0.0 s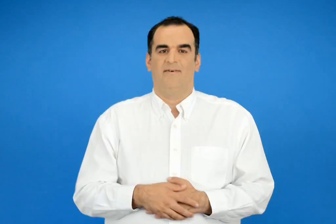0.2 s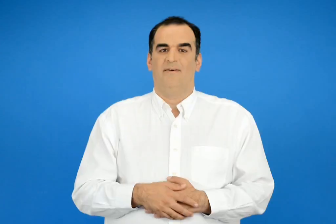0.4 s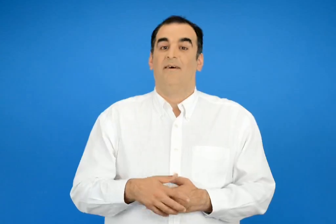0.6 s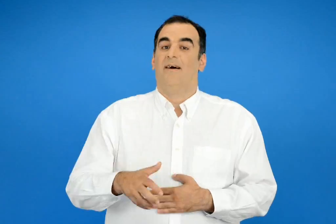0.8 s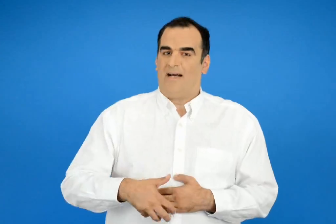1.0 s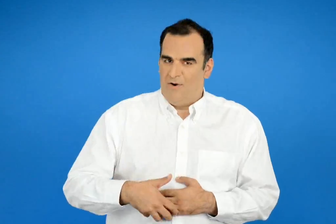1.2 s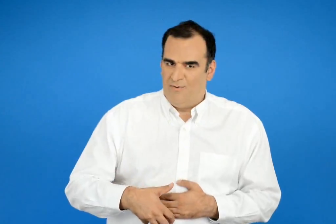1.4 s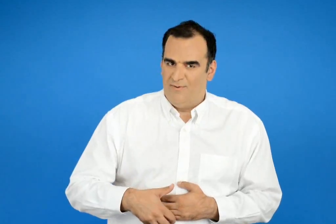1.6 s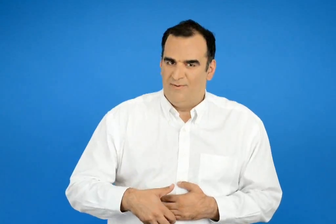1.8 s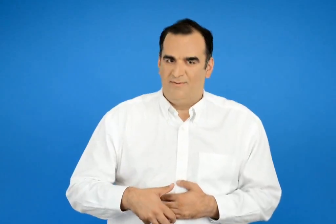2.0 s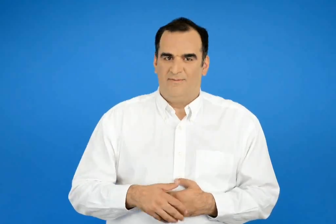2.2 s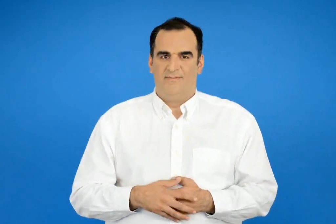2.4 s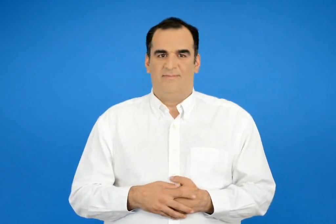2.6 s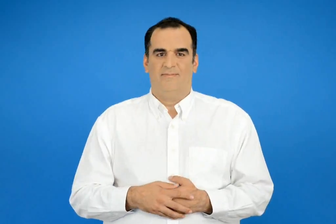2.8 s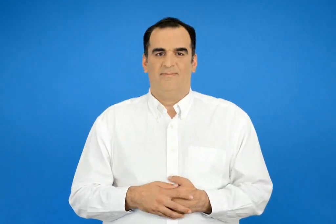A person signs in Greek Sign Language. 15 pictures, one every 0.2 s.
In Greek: γελώ
